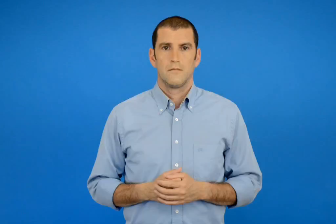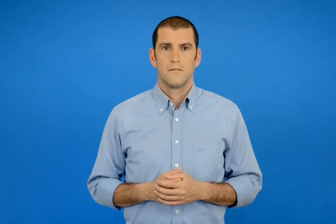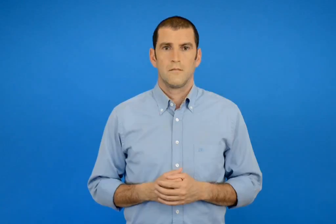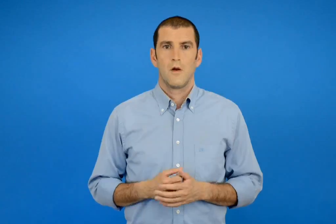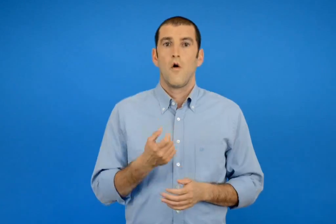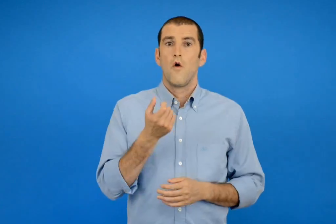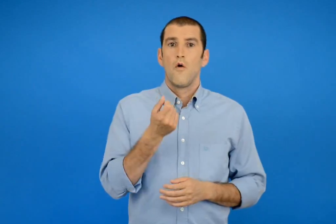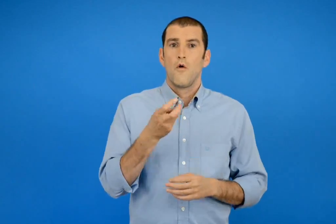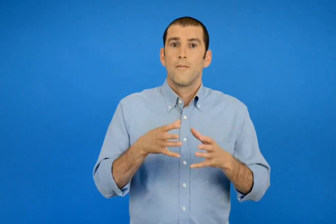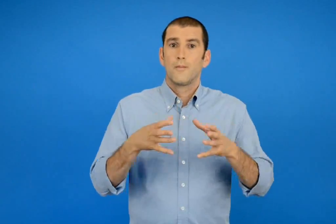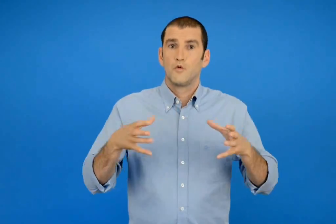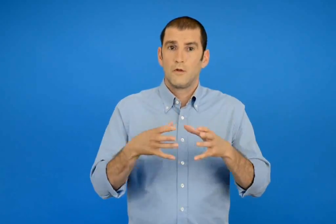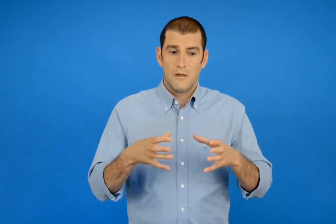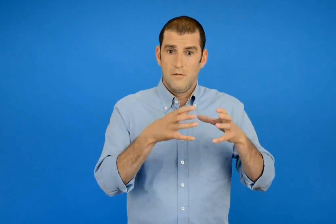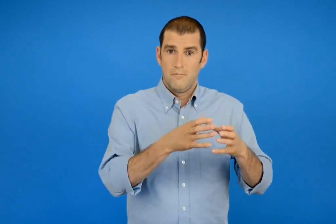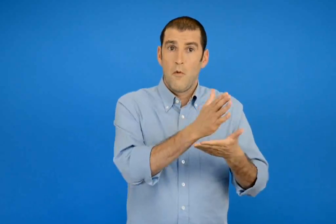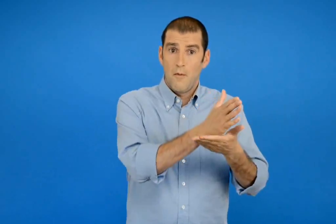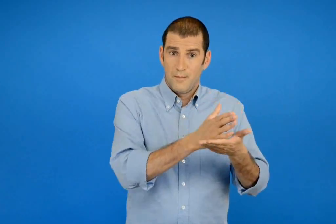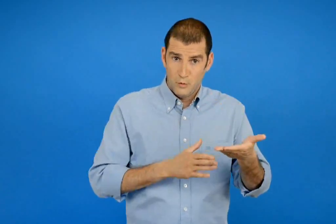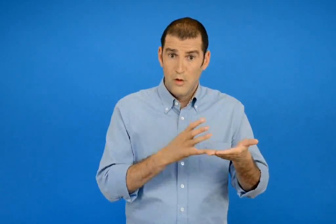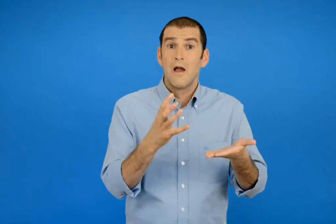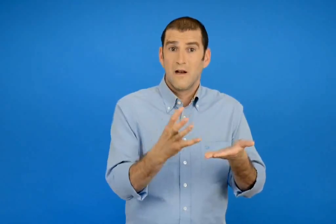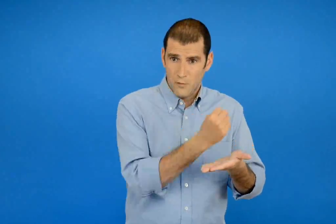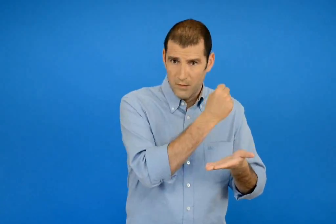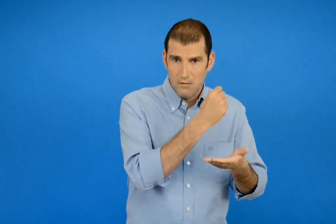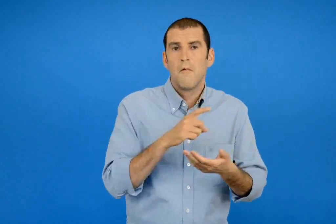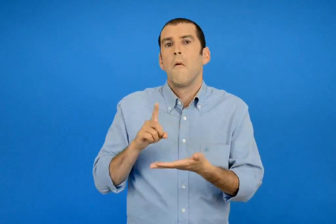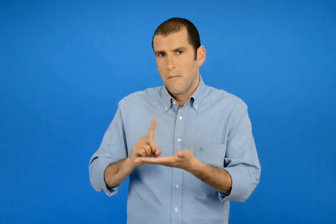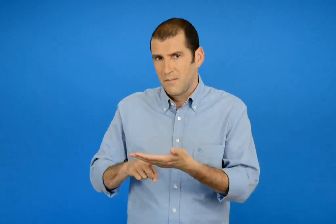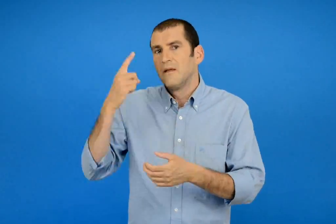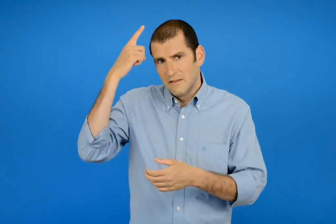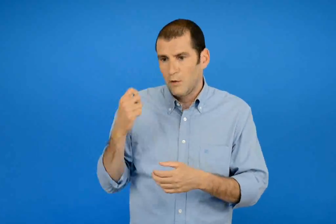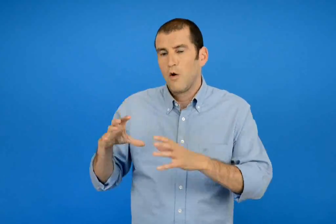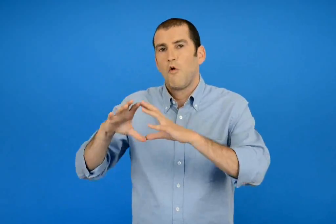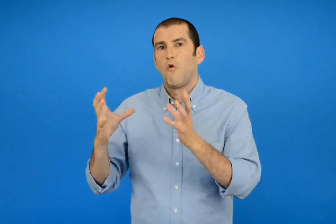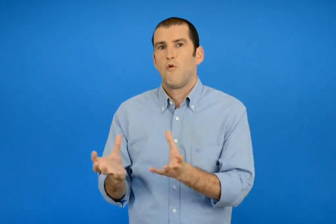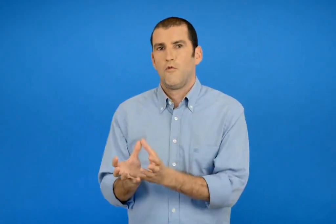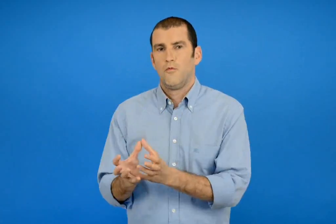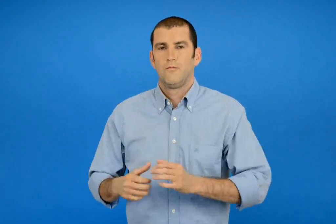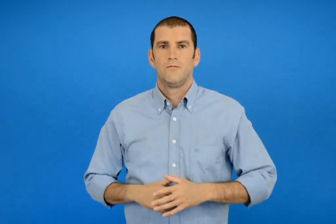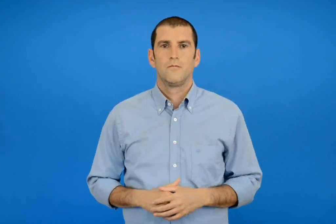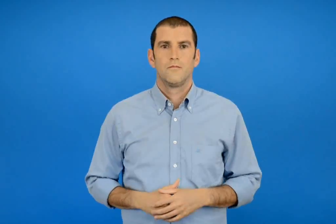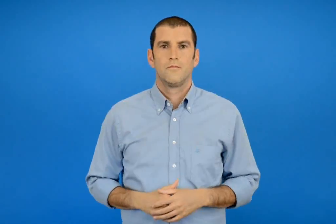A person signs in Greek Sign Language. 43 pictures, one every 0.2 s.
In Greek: για να βρούμε το μισό μιας ποσότητας πρέπει να ξέρουμε πόσο είναι το ολόκληρο
